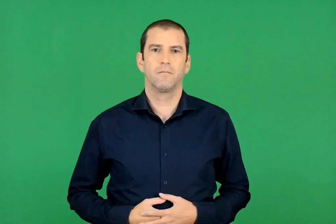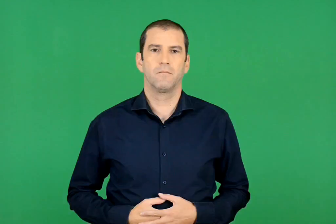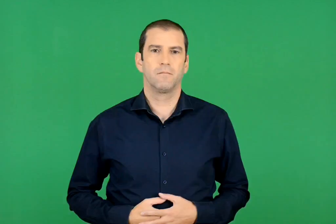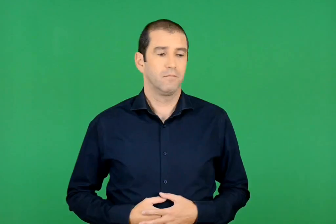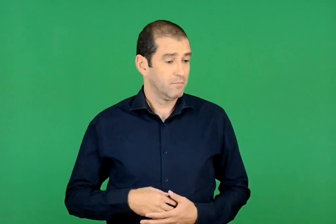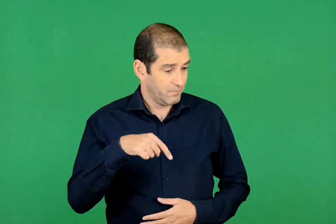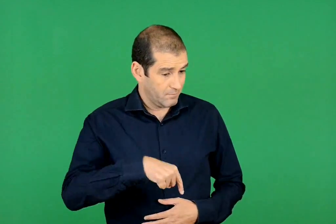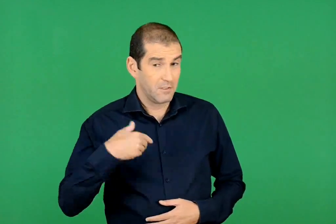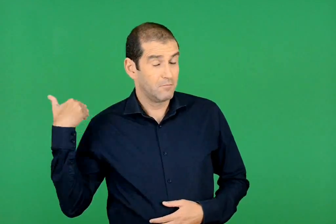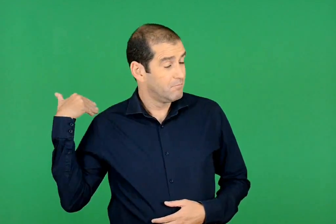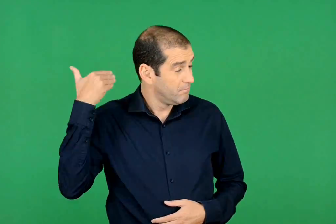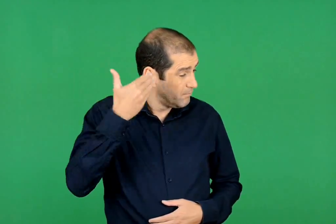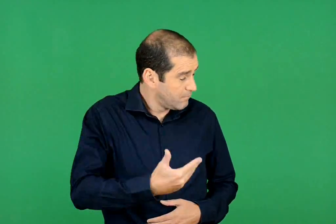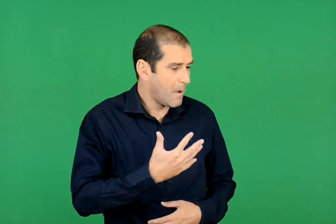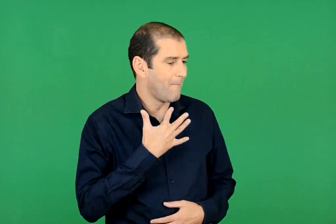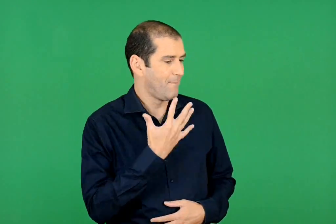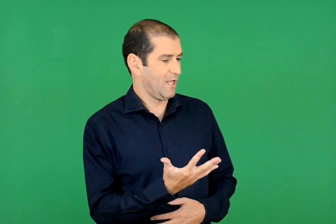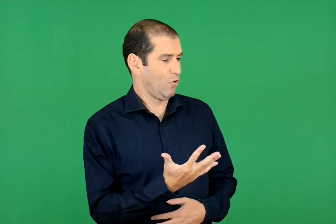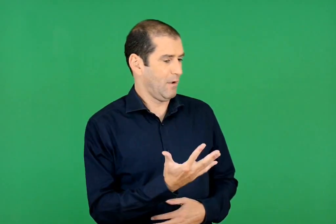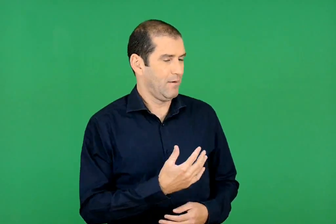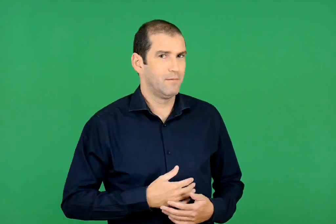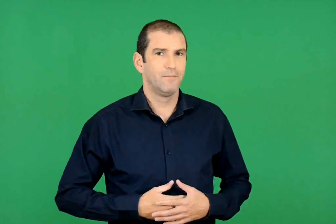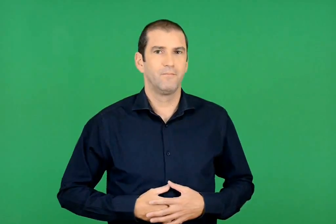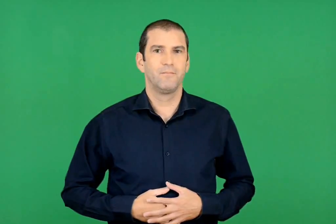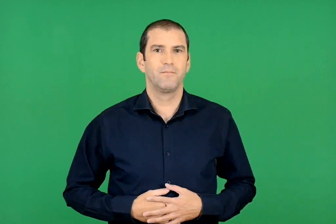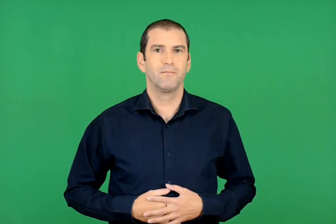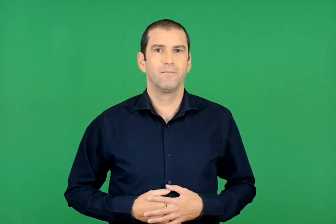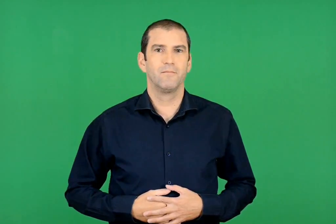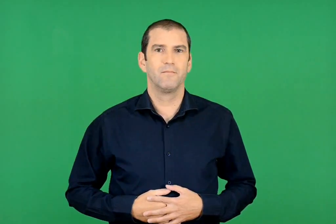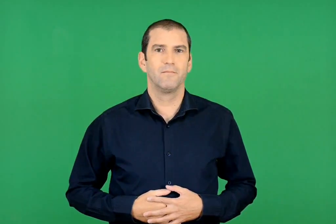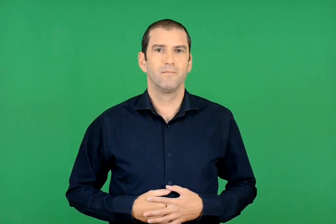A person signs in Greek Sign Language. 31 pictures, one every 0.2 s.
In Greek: σήμερα συμπληρώνονται πέντε χρόνια
